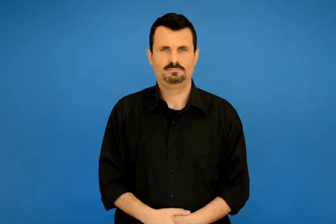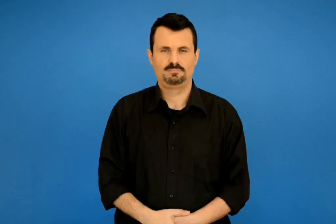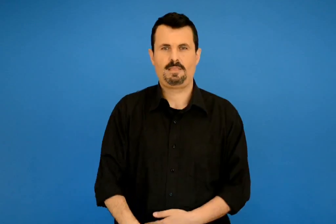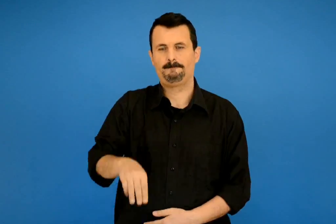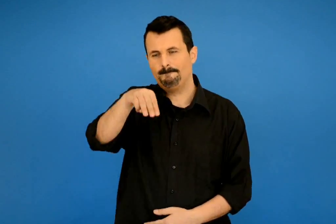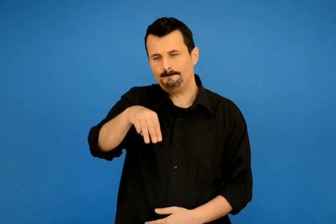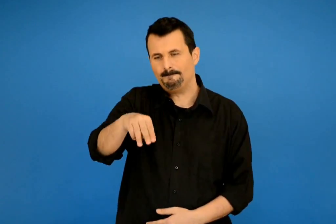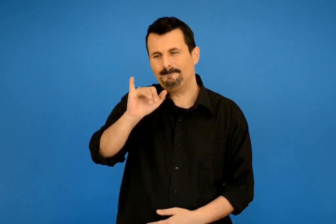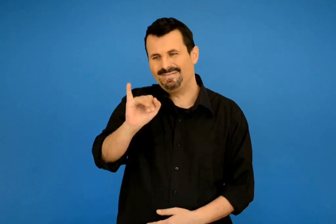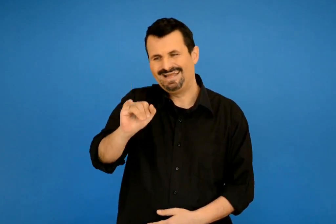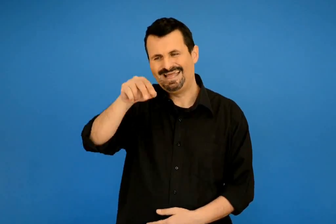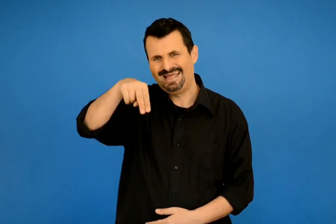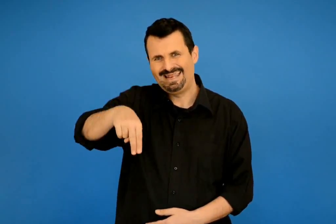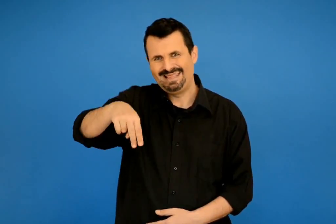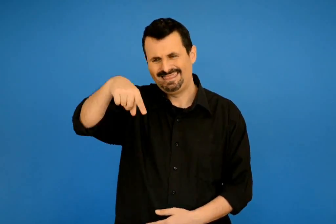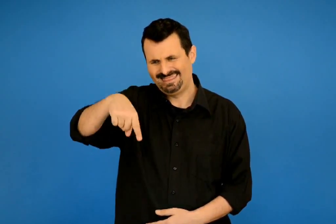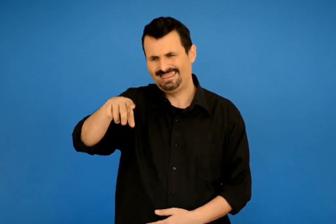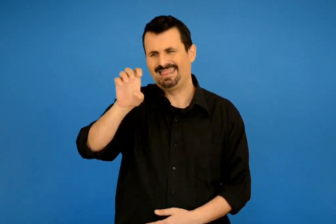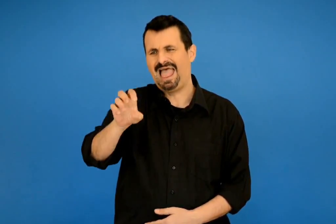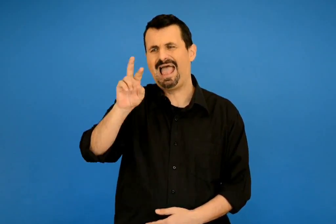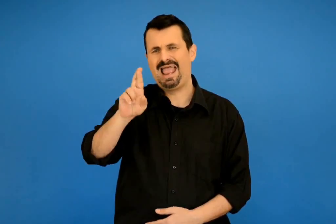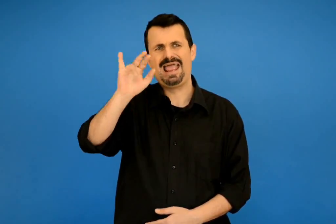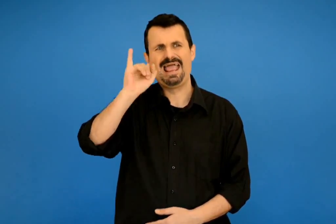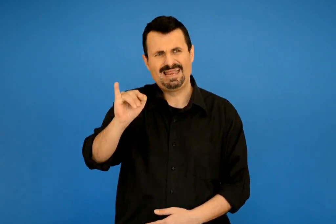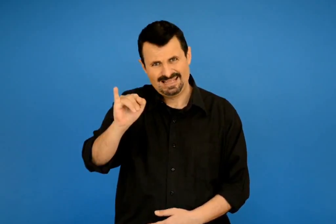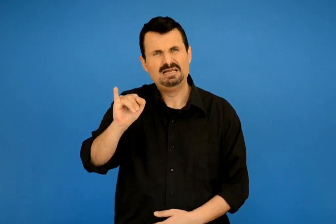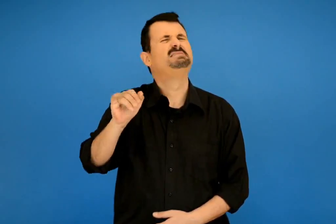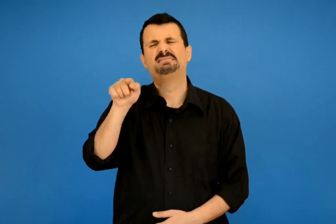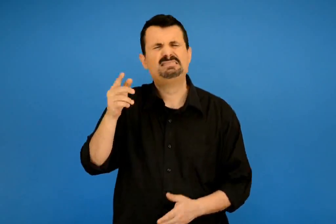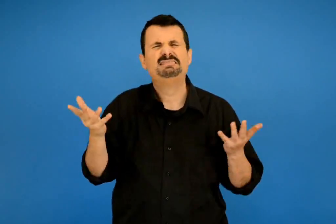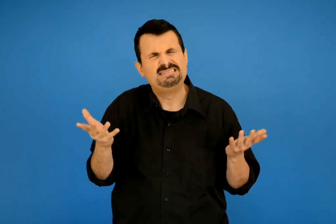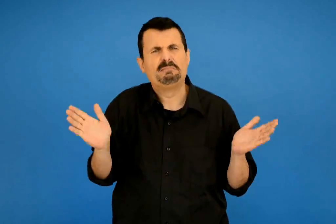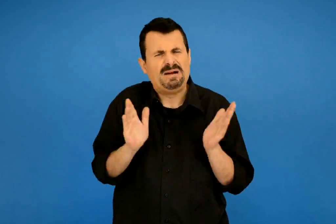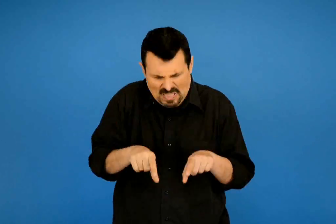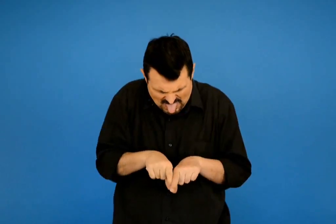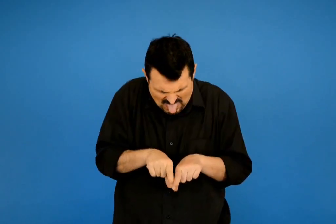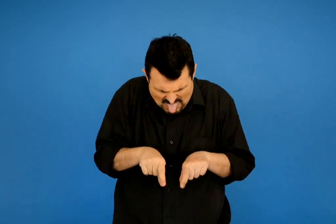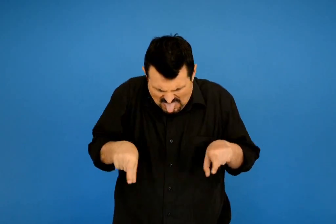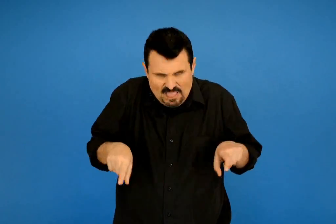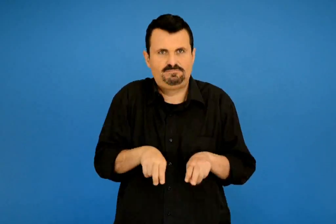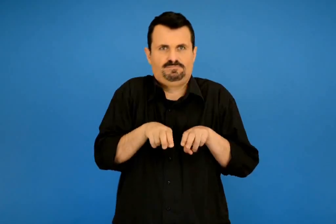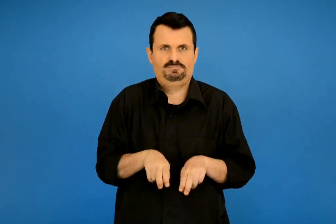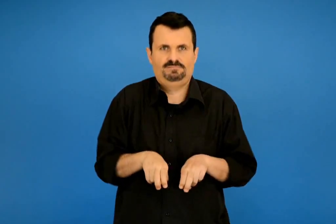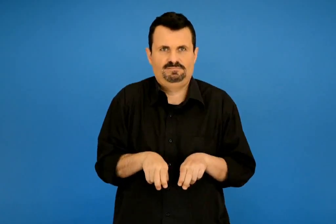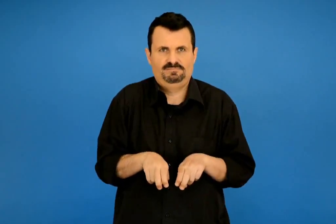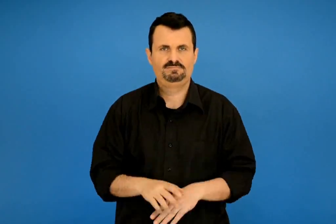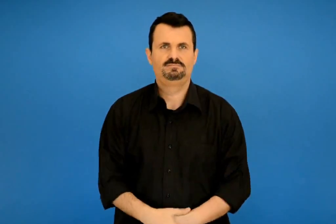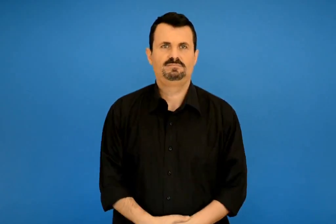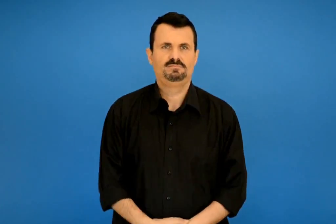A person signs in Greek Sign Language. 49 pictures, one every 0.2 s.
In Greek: μιντέρι μικρός στενός καναπές
